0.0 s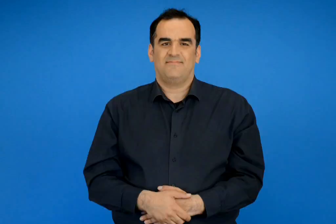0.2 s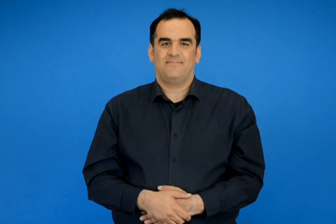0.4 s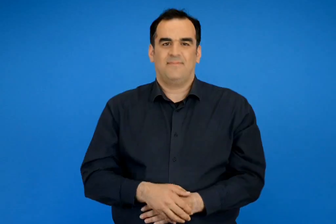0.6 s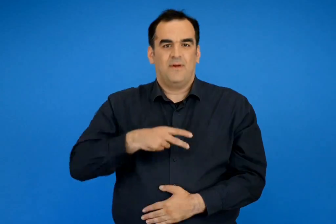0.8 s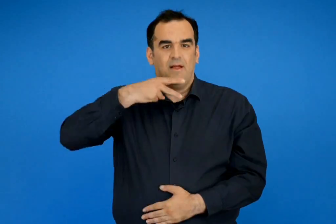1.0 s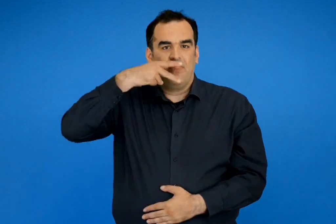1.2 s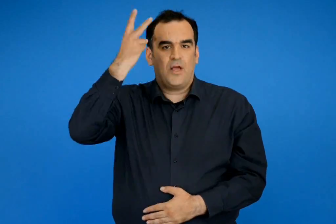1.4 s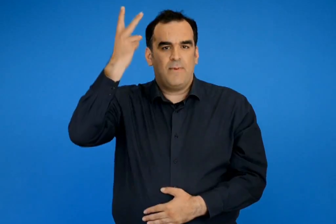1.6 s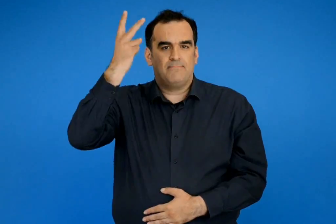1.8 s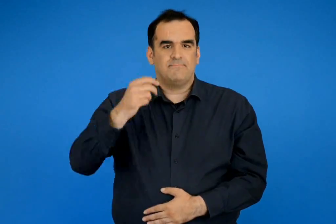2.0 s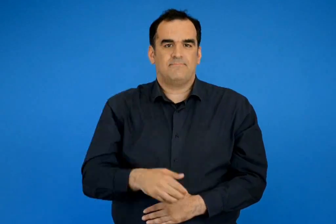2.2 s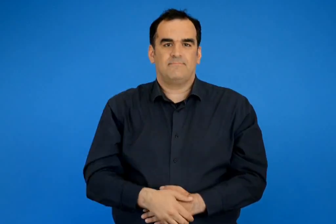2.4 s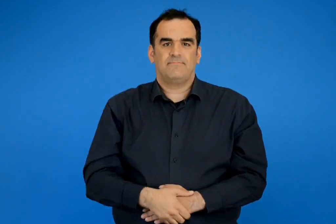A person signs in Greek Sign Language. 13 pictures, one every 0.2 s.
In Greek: δικαίωμα
